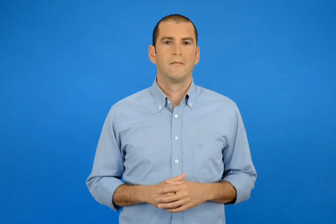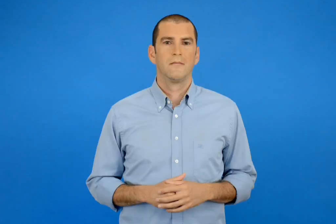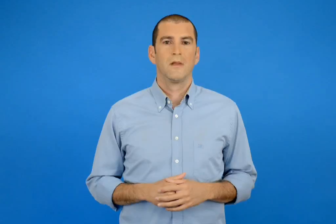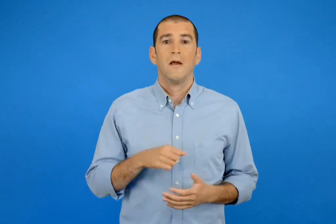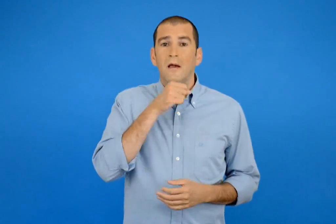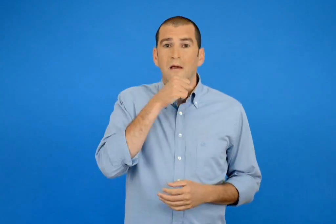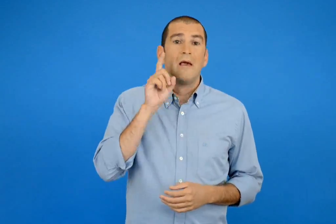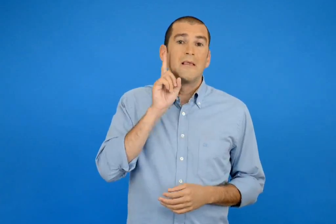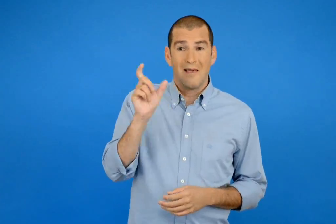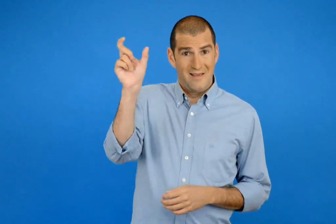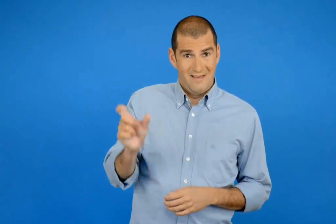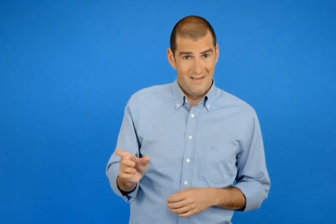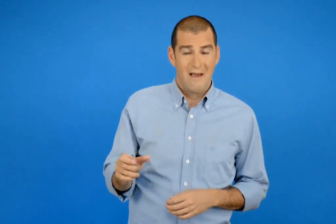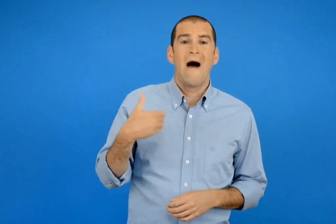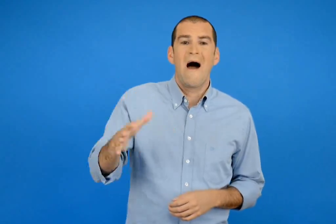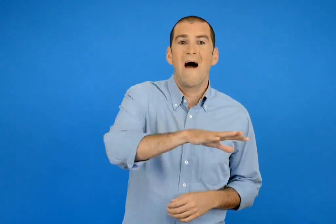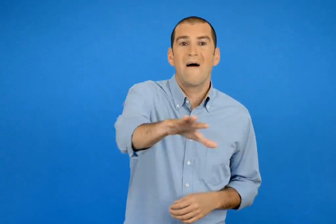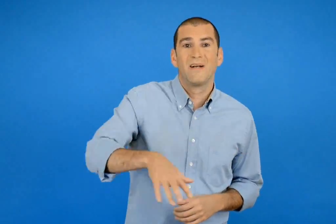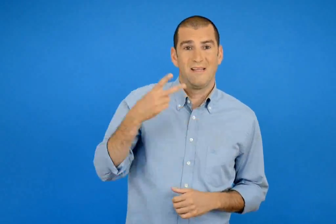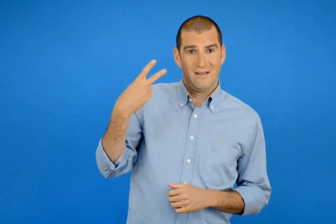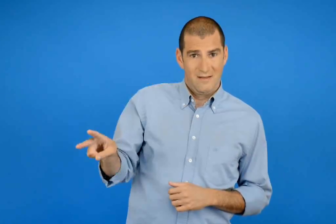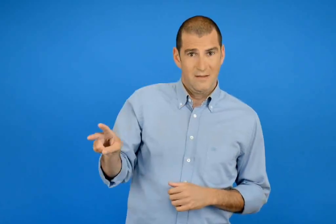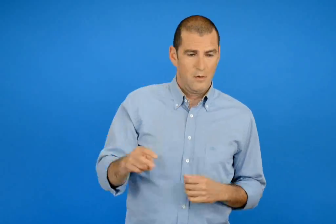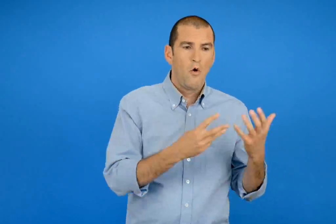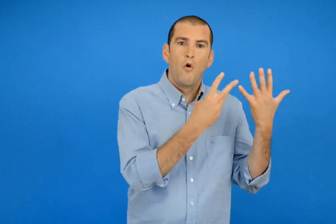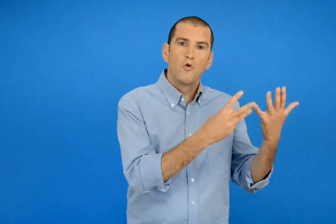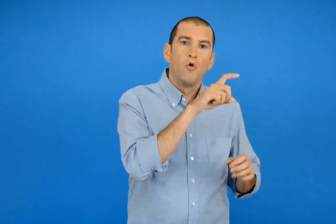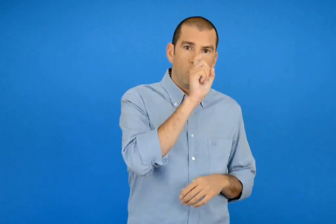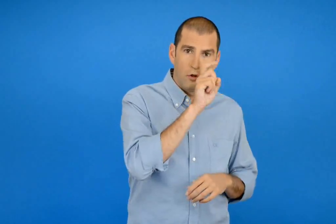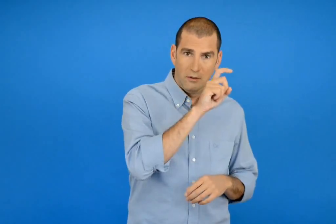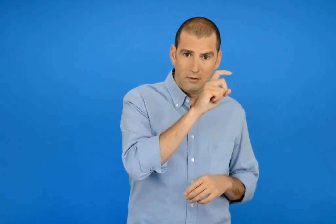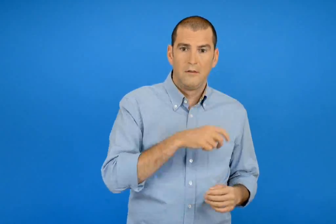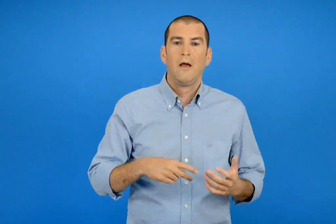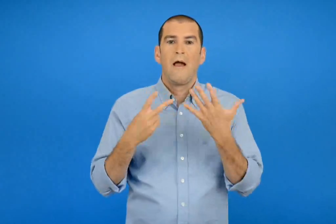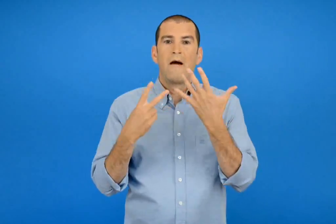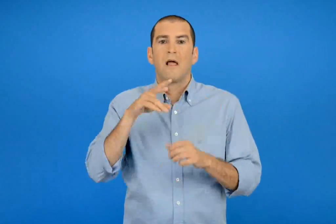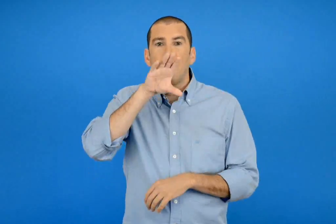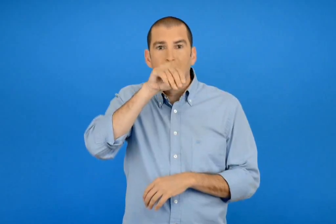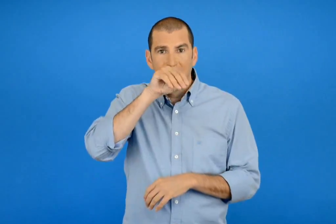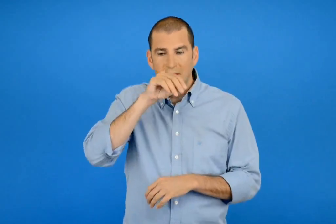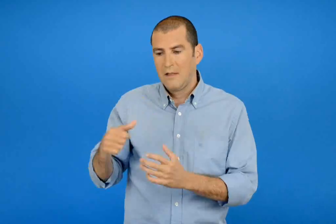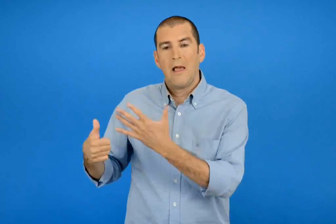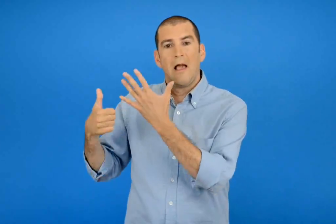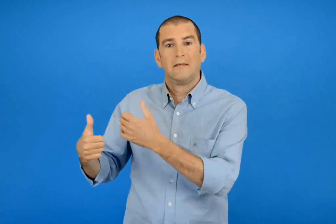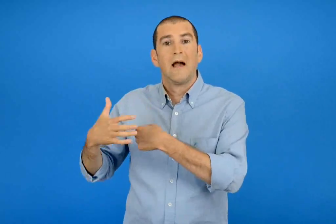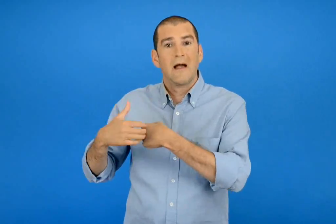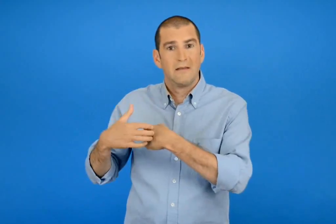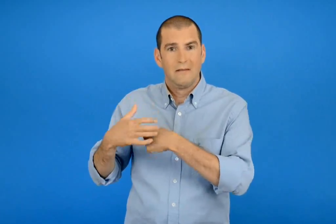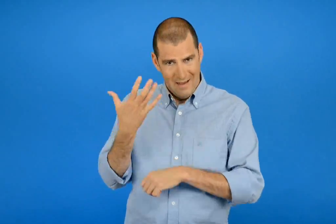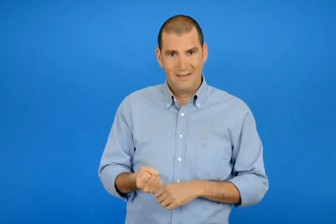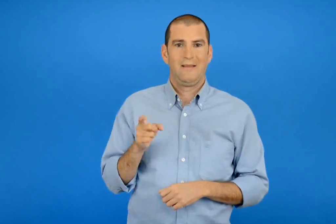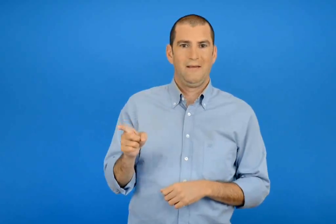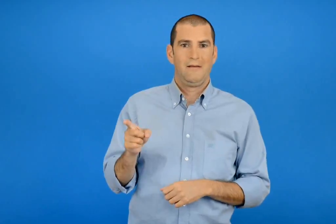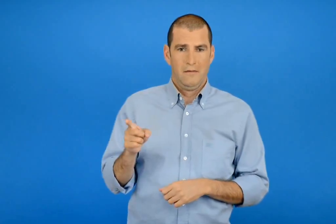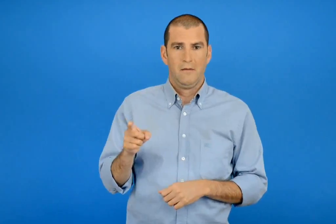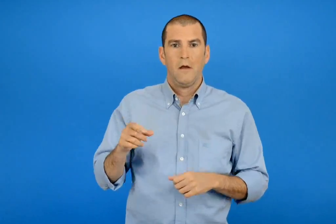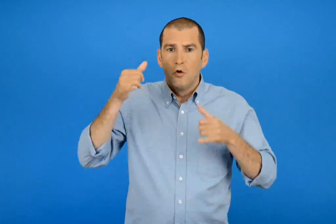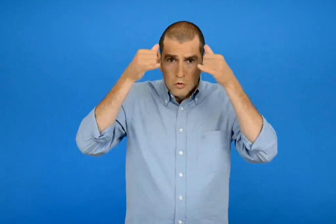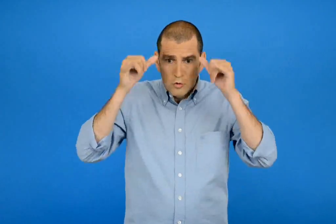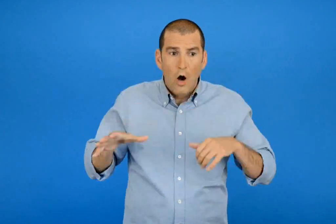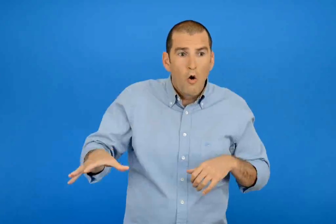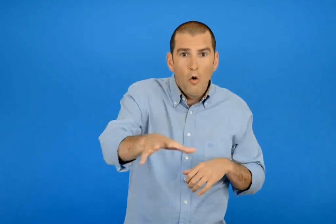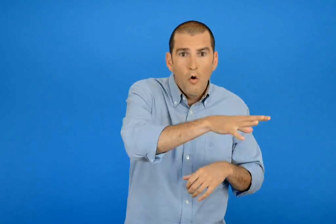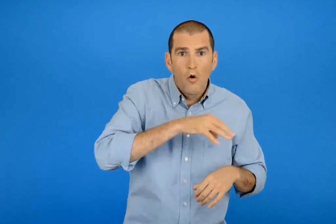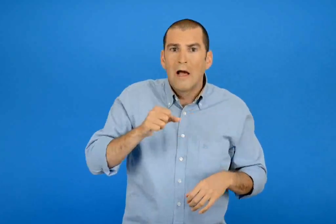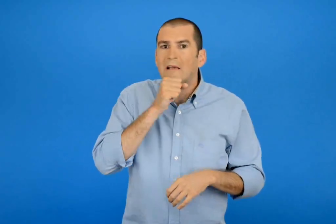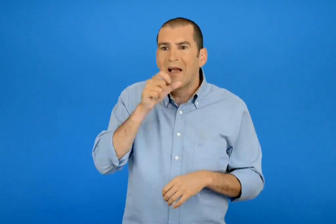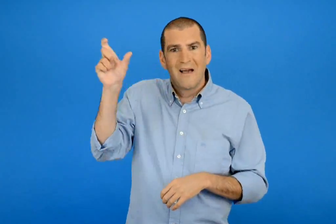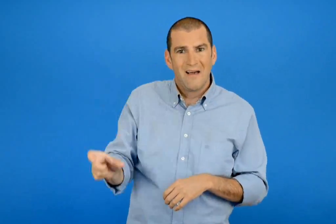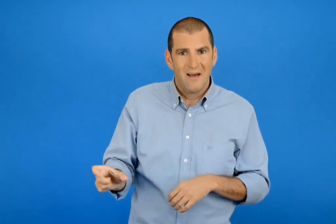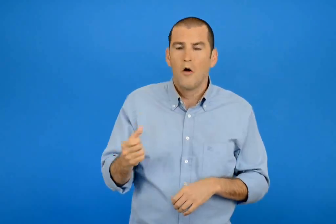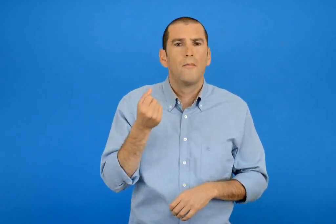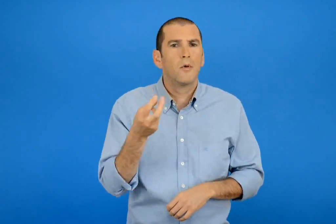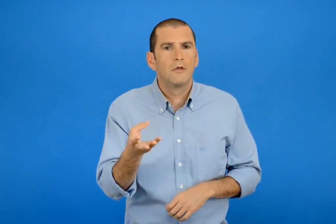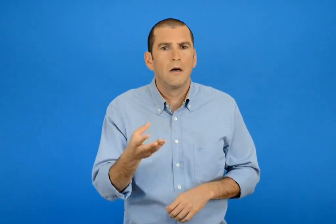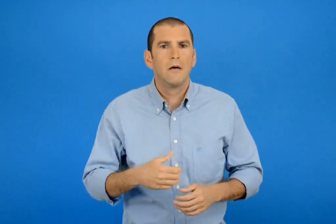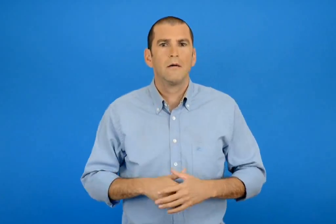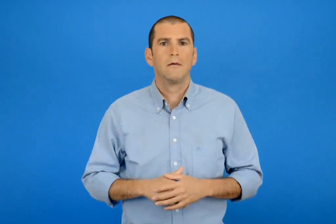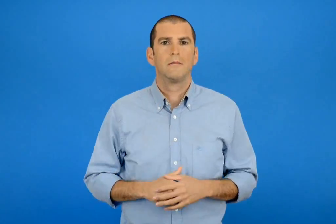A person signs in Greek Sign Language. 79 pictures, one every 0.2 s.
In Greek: στην αυλή της γιαγιάς υπάρχουν 8 κότες 7 πάπιες και 6 γάτες πόσα συνολικά ζώα έχει η γιαγιά ;
